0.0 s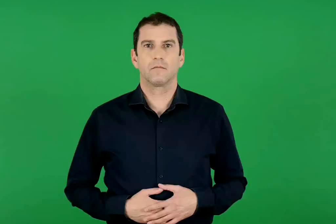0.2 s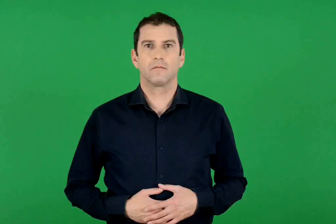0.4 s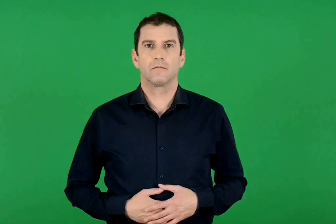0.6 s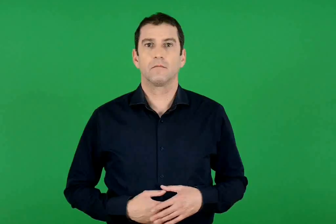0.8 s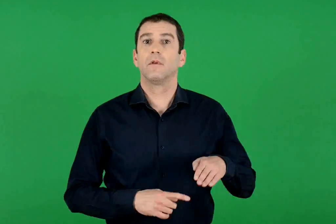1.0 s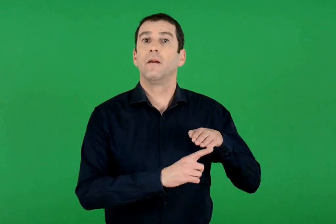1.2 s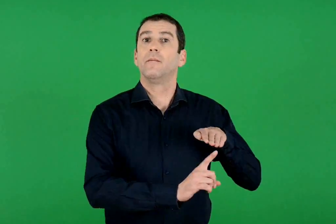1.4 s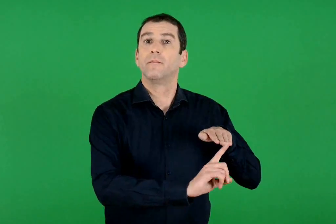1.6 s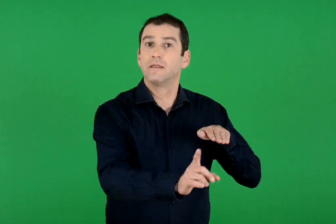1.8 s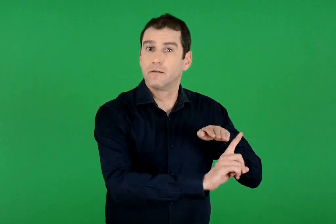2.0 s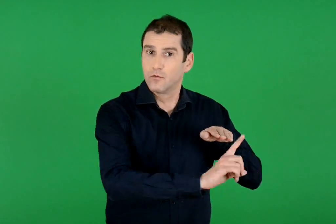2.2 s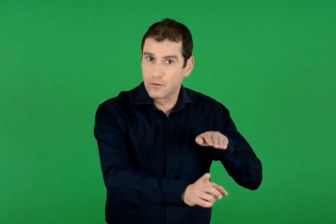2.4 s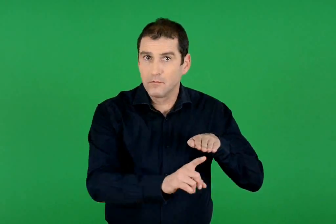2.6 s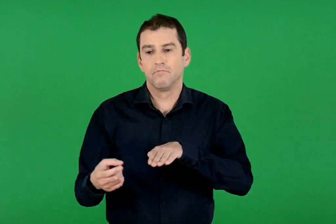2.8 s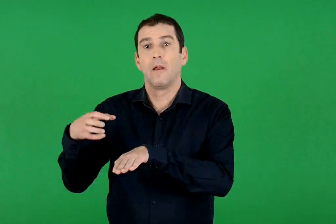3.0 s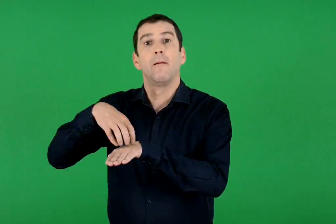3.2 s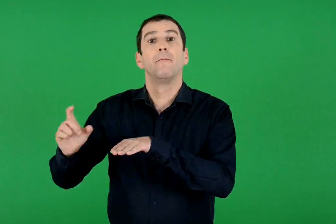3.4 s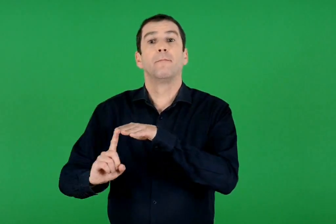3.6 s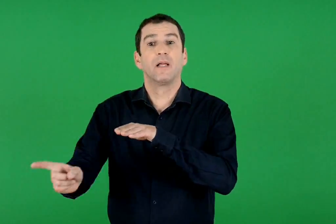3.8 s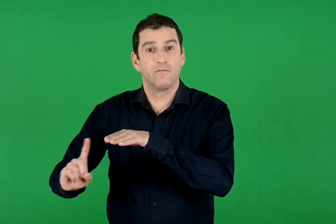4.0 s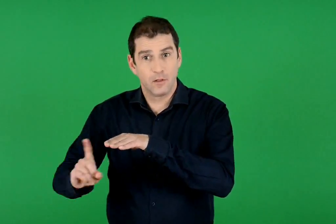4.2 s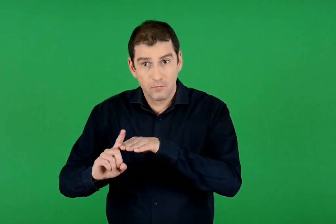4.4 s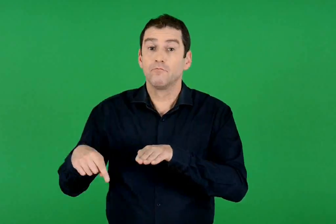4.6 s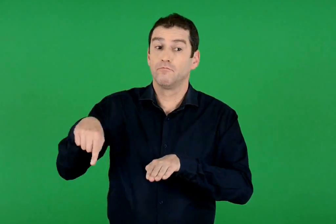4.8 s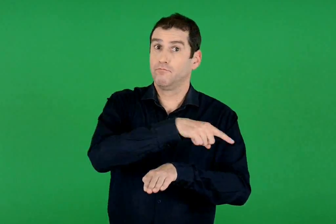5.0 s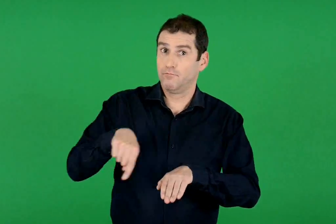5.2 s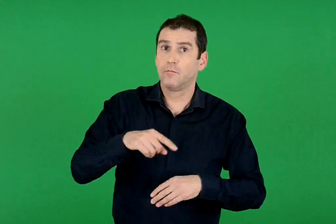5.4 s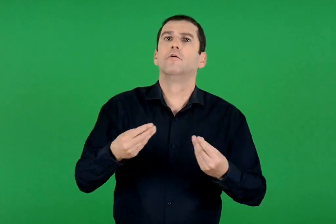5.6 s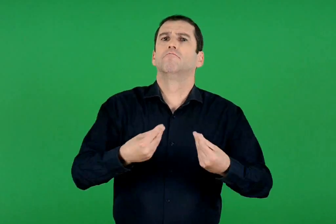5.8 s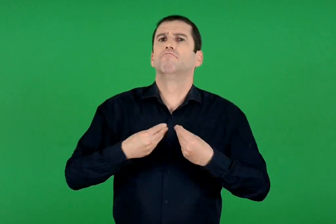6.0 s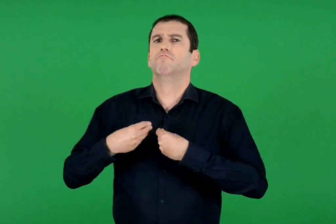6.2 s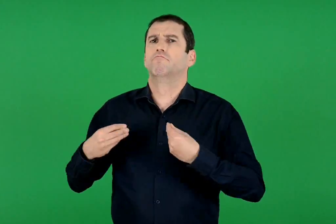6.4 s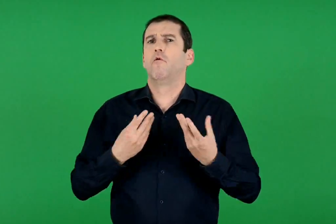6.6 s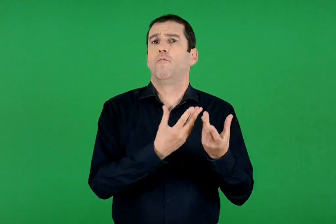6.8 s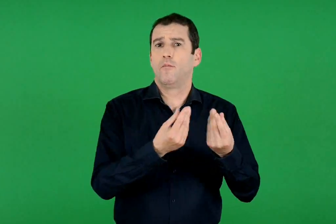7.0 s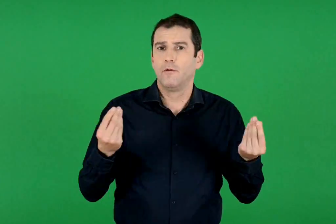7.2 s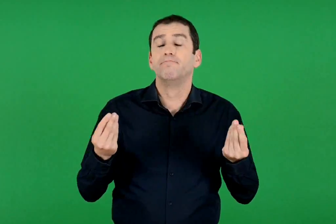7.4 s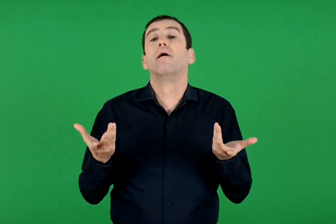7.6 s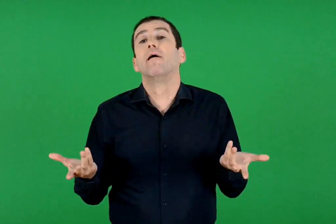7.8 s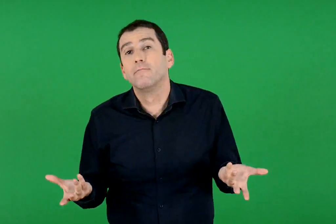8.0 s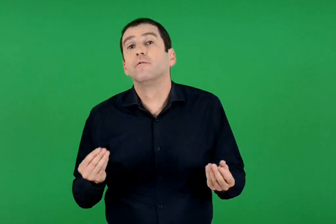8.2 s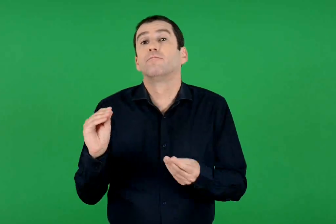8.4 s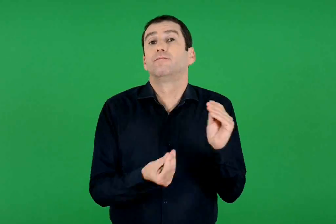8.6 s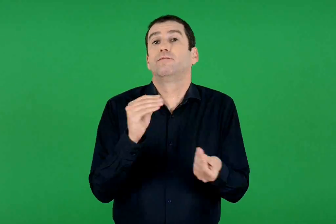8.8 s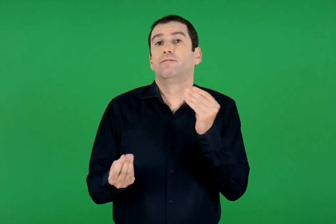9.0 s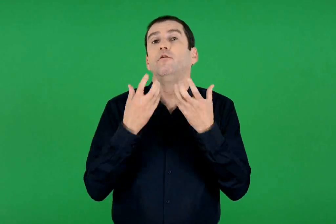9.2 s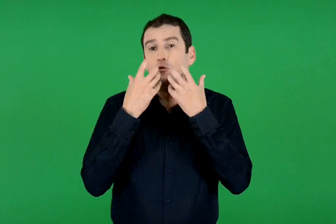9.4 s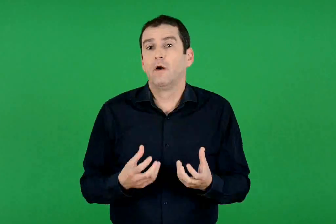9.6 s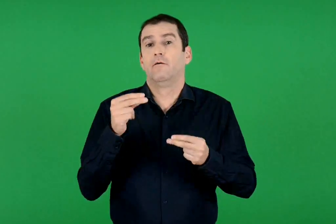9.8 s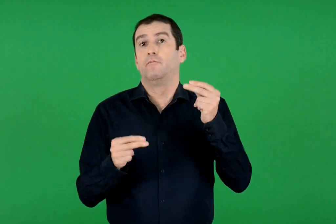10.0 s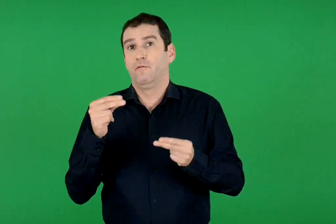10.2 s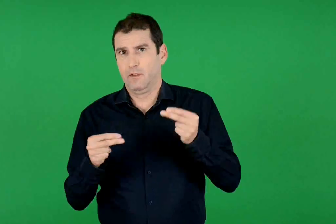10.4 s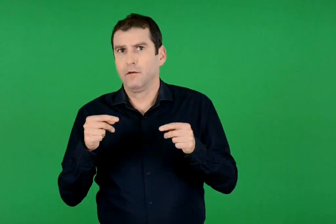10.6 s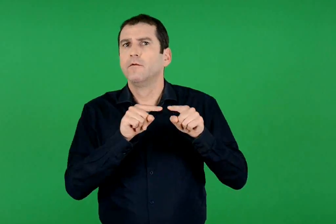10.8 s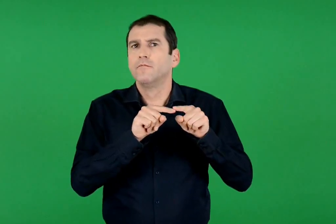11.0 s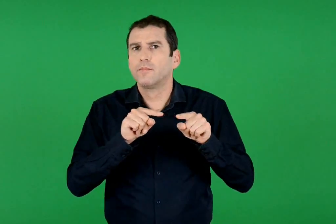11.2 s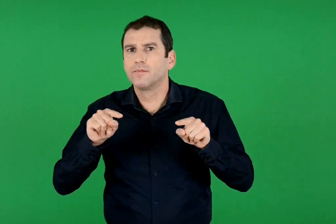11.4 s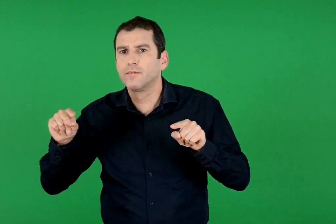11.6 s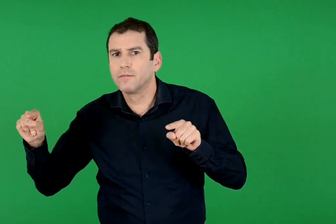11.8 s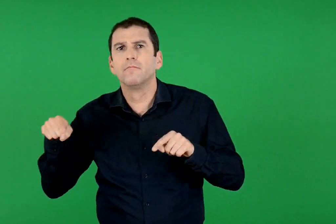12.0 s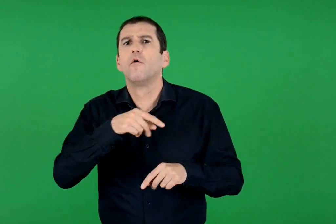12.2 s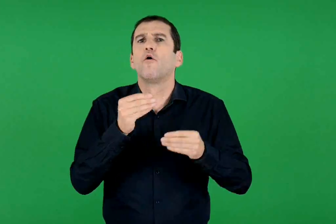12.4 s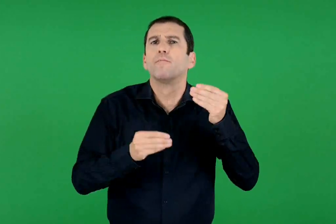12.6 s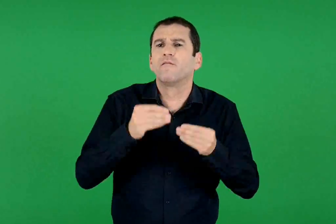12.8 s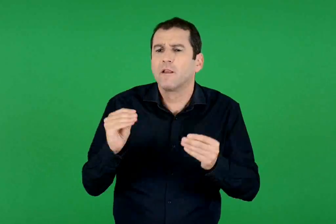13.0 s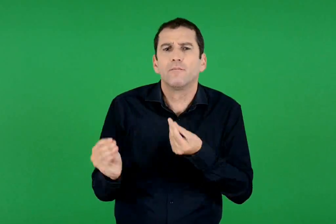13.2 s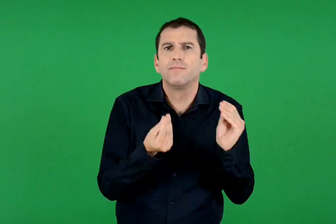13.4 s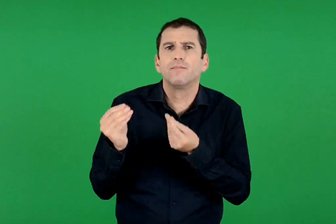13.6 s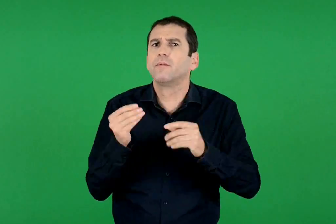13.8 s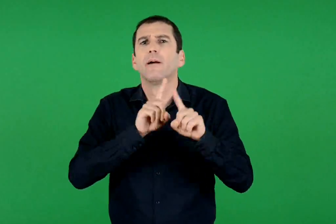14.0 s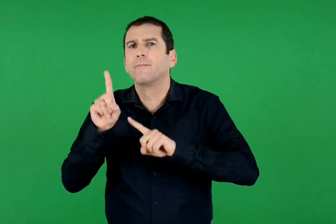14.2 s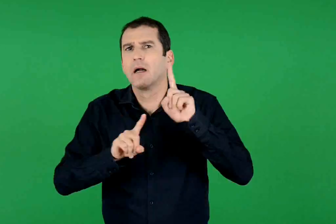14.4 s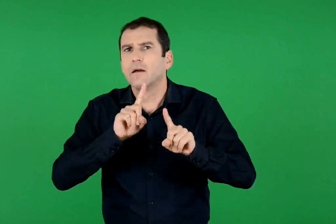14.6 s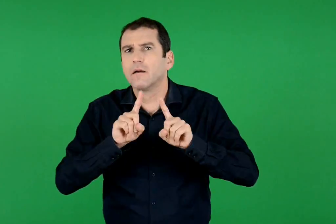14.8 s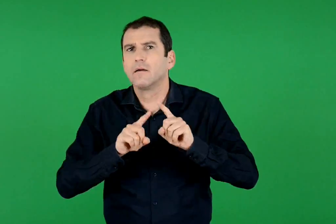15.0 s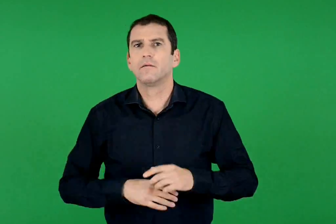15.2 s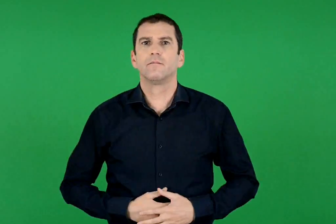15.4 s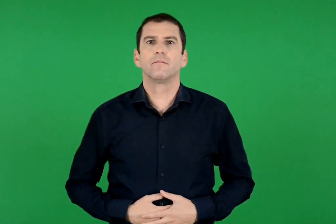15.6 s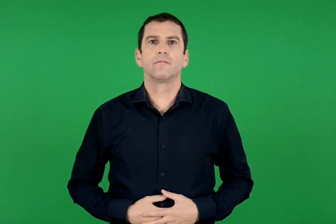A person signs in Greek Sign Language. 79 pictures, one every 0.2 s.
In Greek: τα μέσα συγκοινωνίας και μεταφοράς , παρόλο που μας προσφέρουν πολλά , μας δημιουργούν ωστόσο και προβλήματα ποια προβλήματα δημιουργούν ;
